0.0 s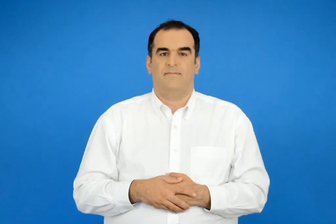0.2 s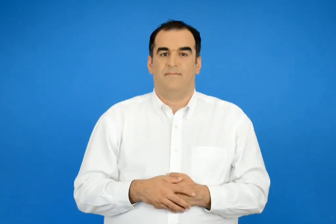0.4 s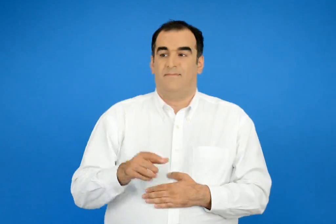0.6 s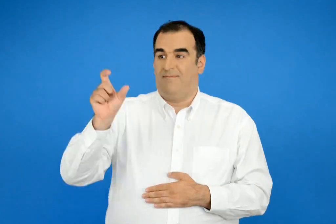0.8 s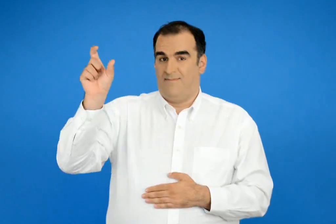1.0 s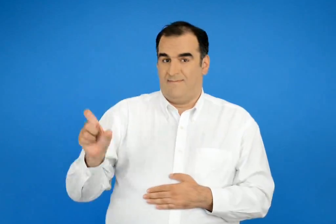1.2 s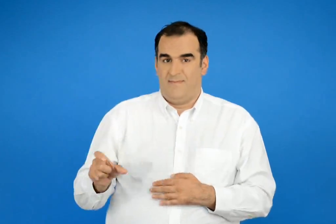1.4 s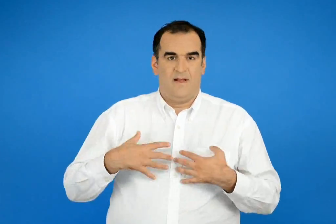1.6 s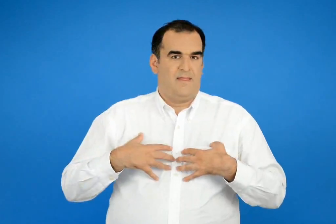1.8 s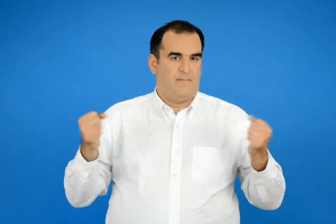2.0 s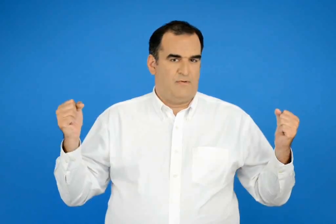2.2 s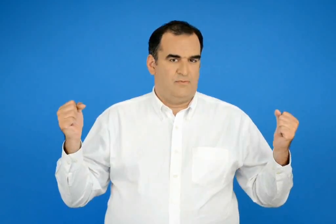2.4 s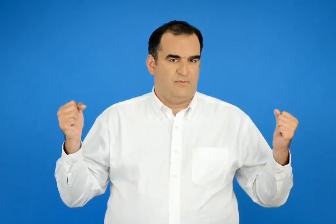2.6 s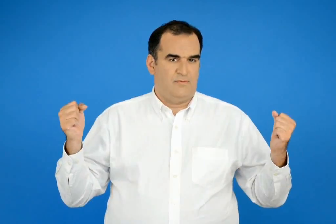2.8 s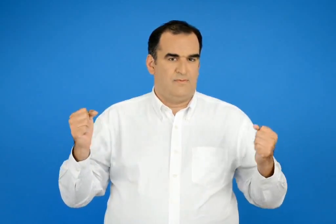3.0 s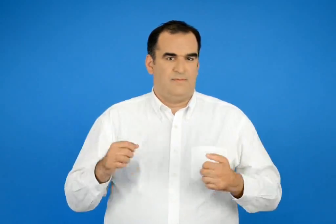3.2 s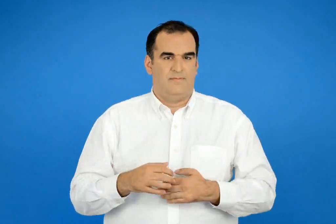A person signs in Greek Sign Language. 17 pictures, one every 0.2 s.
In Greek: θυμωμένος
